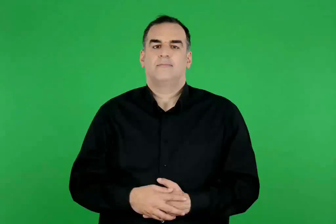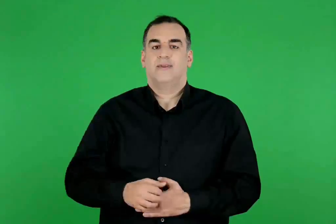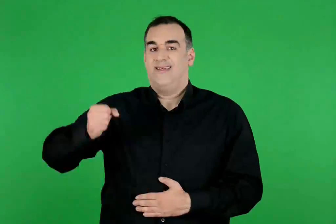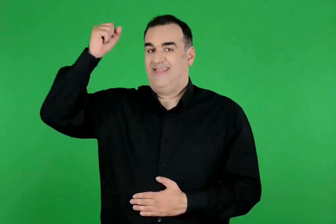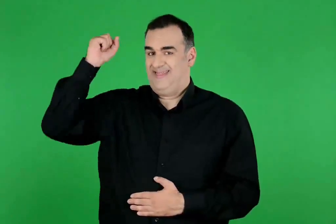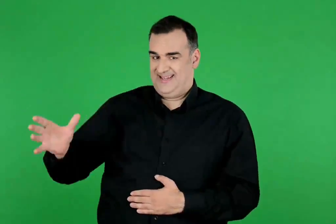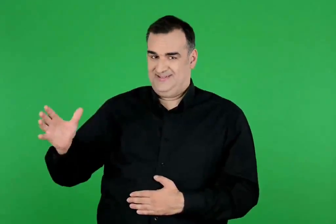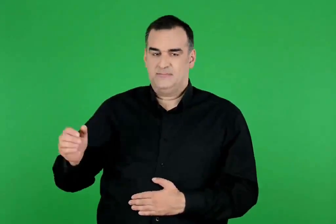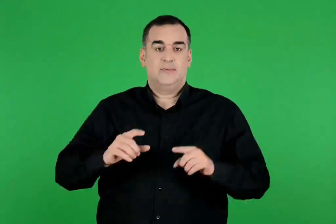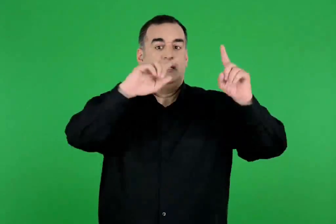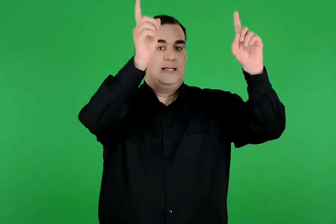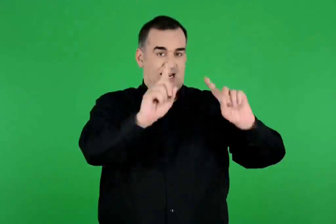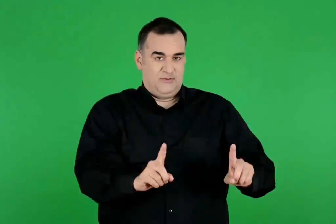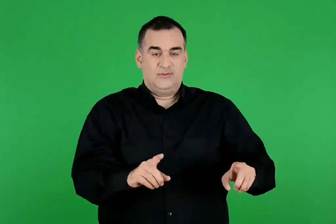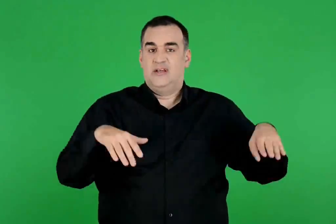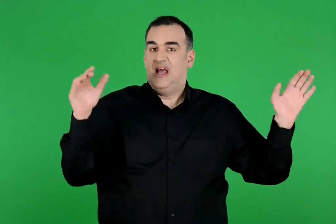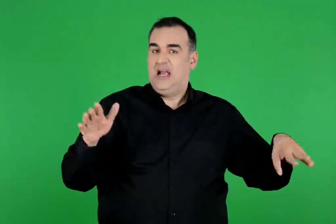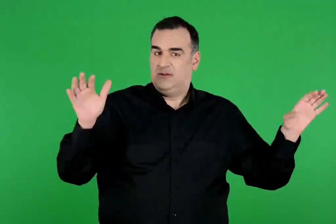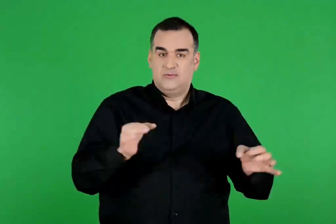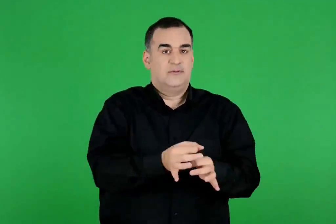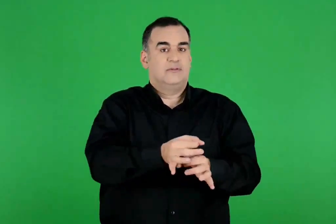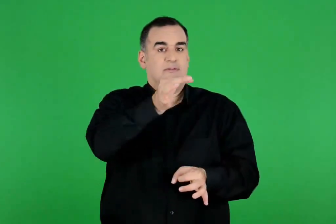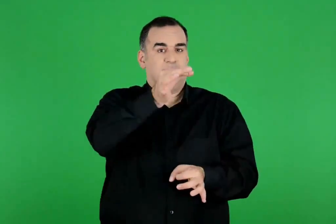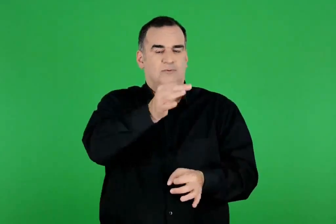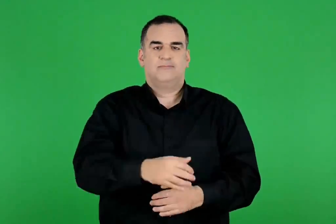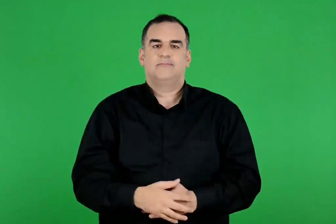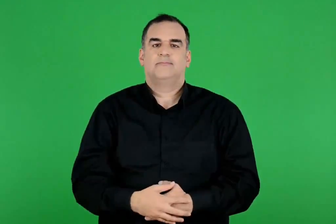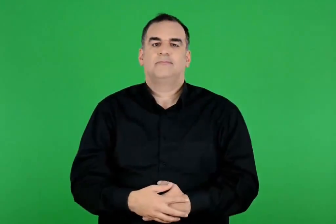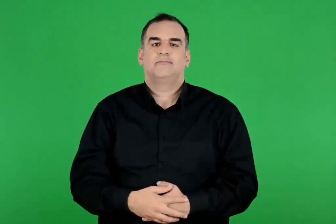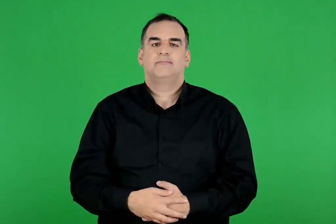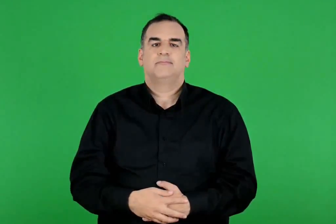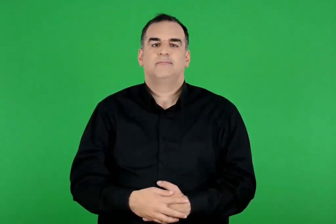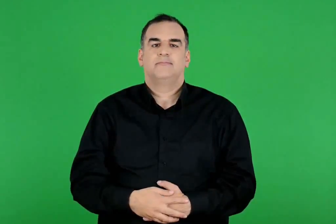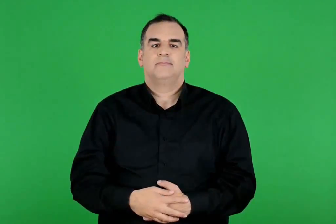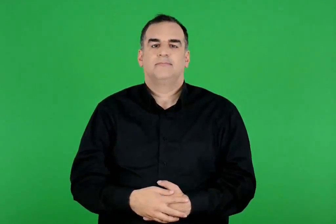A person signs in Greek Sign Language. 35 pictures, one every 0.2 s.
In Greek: δίας κεραυνός , αετός , σκήπτρο
